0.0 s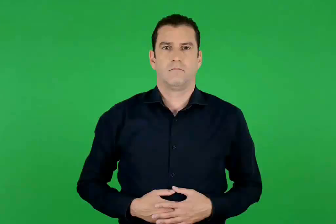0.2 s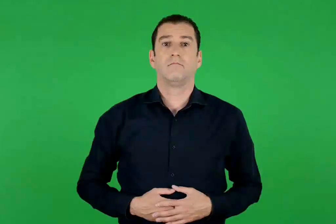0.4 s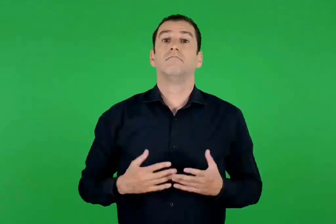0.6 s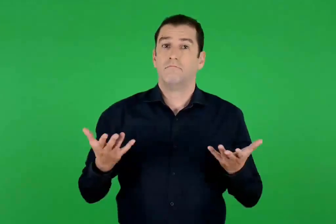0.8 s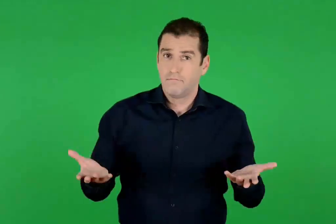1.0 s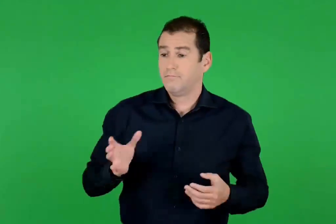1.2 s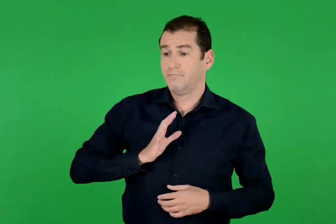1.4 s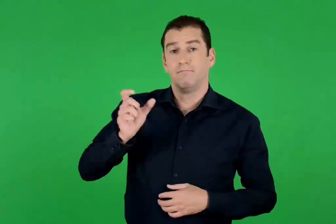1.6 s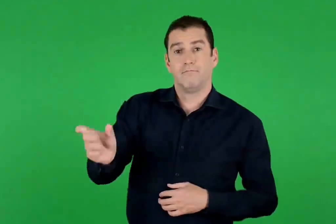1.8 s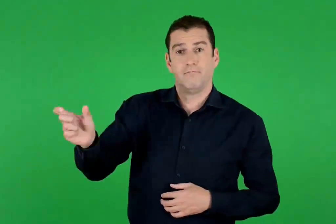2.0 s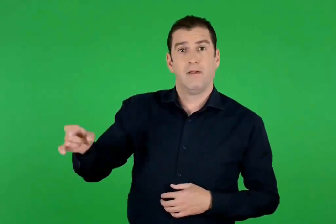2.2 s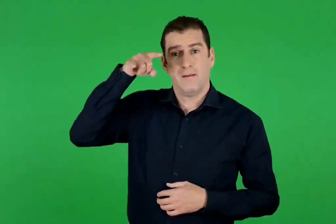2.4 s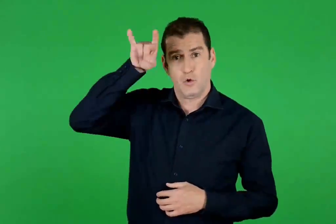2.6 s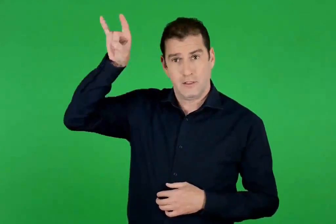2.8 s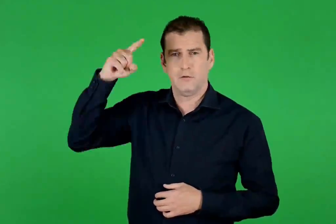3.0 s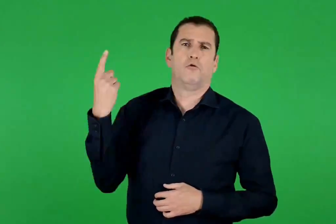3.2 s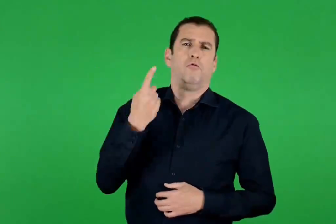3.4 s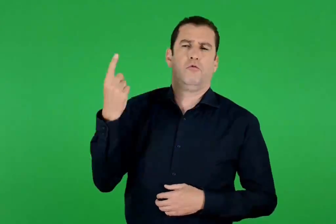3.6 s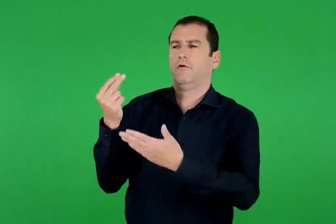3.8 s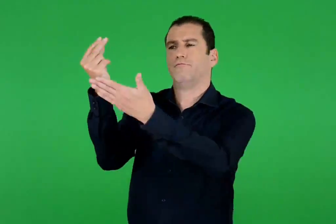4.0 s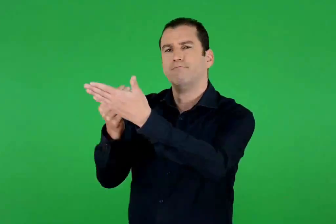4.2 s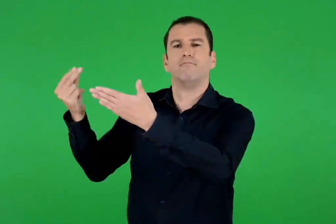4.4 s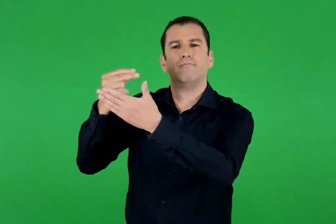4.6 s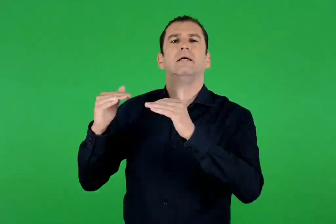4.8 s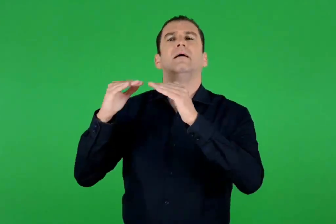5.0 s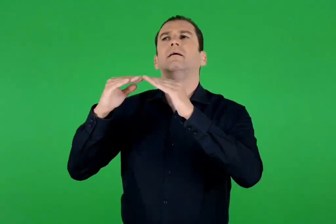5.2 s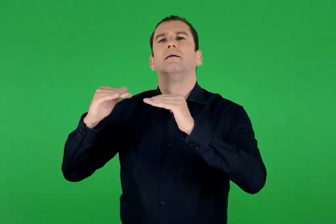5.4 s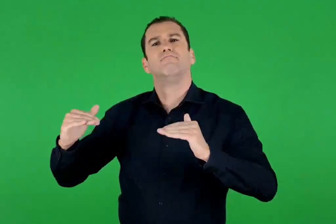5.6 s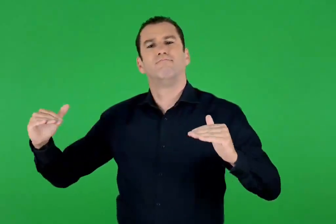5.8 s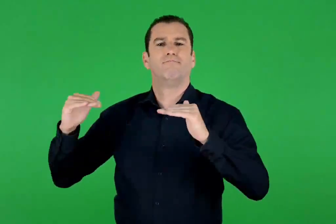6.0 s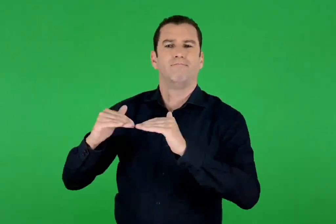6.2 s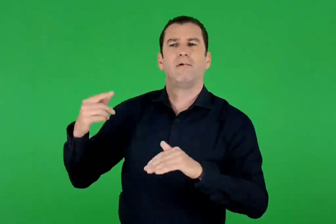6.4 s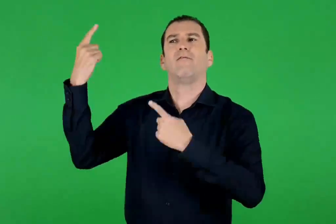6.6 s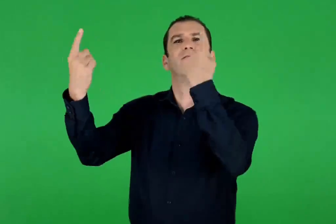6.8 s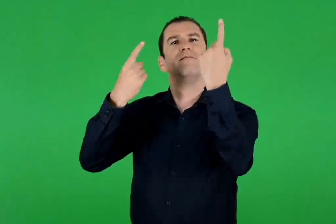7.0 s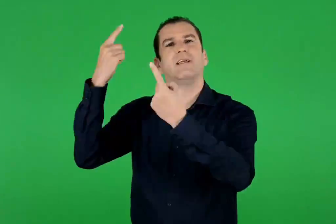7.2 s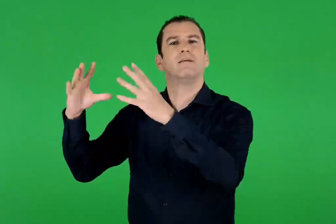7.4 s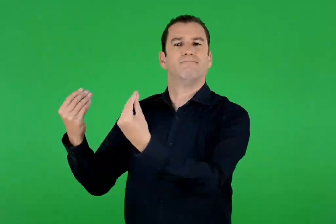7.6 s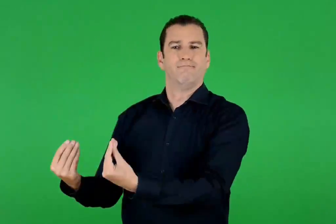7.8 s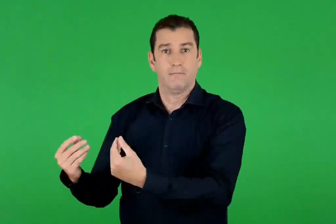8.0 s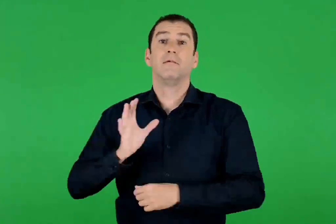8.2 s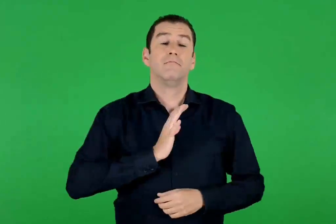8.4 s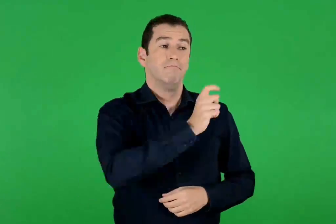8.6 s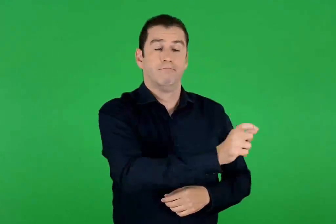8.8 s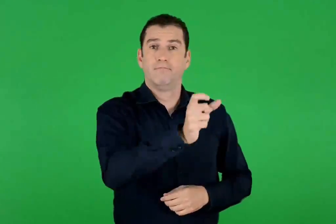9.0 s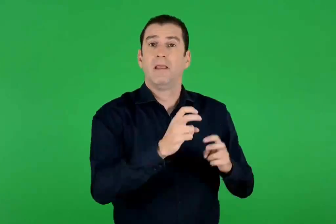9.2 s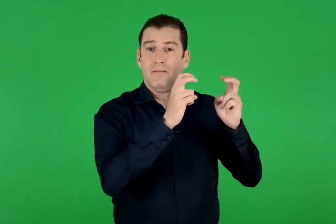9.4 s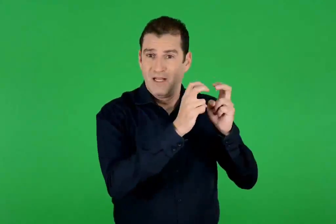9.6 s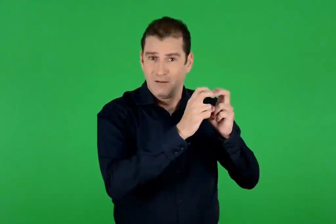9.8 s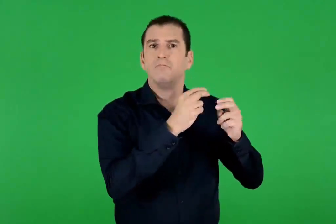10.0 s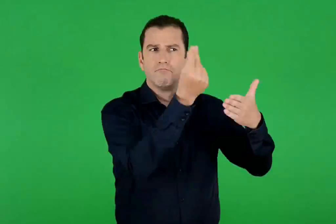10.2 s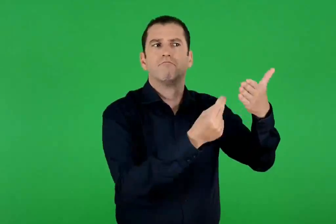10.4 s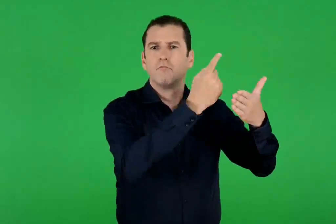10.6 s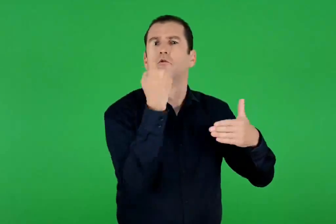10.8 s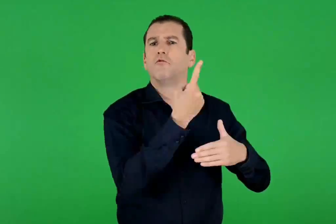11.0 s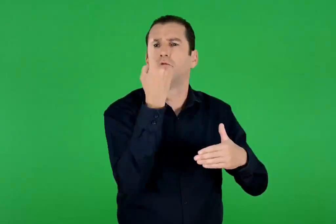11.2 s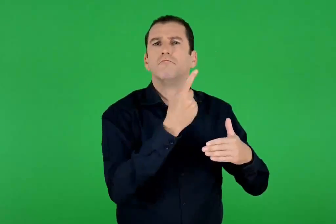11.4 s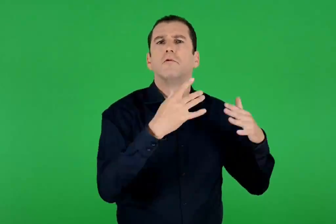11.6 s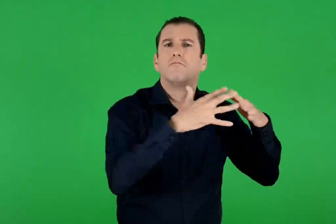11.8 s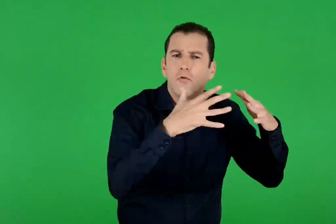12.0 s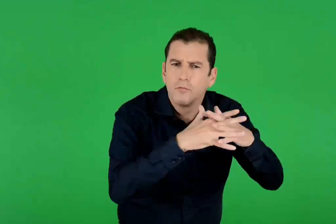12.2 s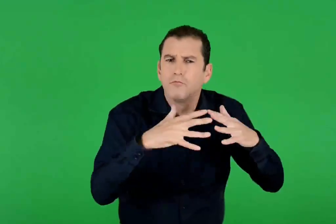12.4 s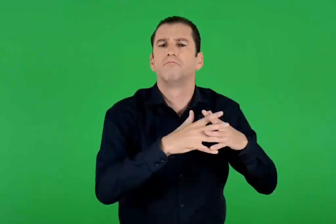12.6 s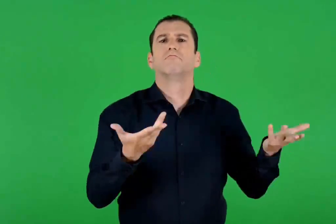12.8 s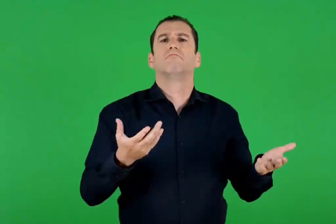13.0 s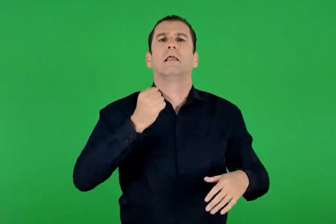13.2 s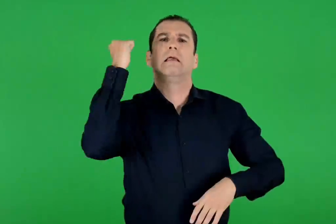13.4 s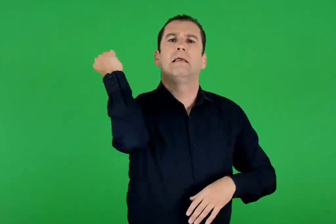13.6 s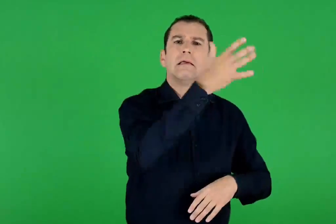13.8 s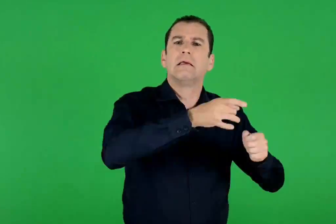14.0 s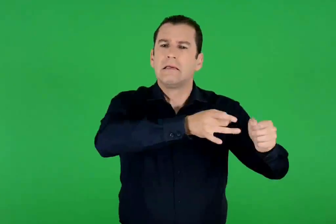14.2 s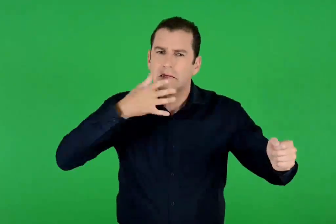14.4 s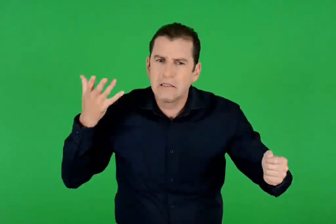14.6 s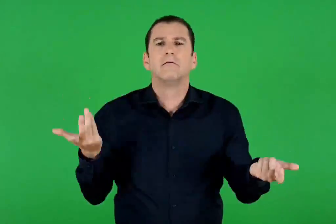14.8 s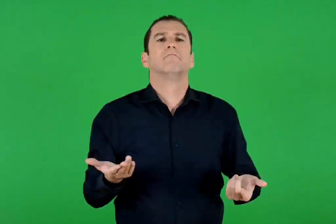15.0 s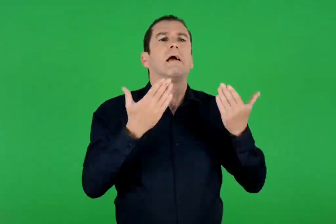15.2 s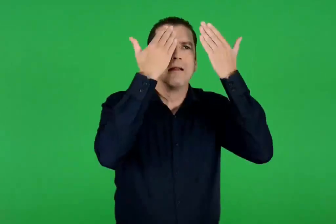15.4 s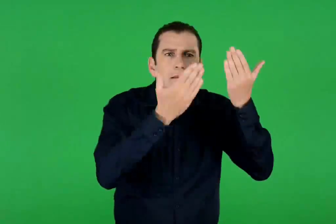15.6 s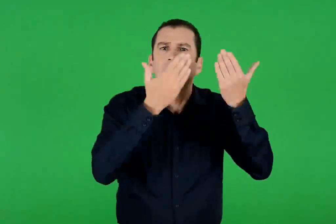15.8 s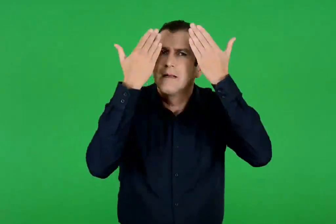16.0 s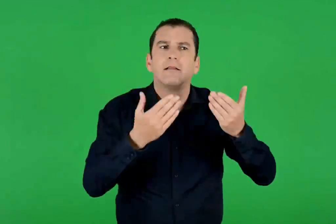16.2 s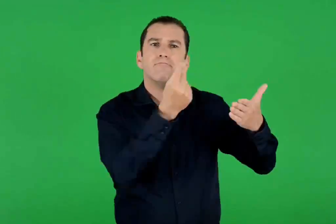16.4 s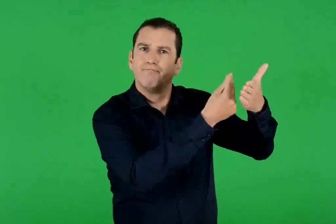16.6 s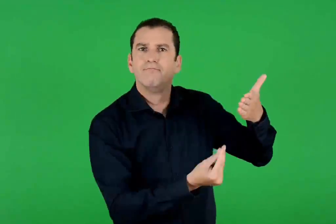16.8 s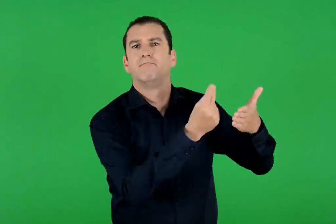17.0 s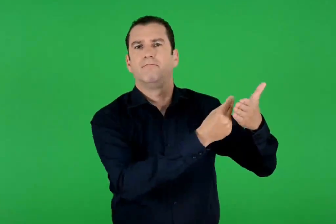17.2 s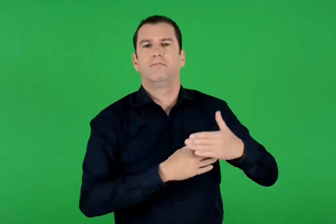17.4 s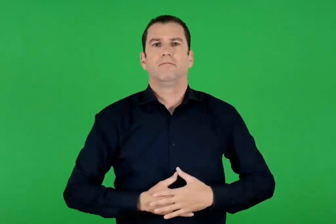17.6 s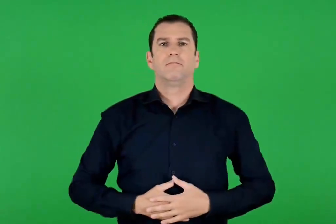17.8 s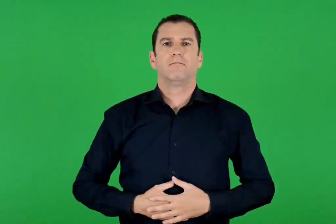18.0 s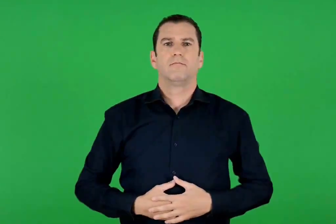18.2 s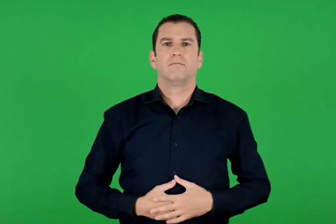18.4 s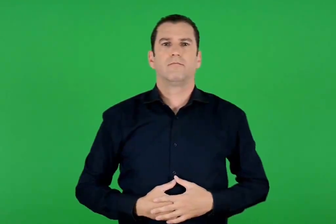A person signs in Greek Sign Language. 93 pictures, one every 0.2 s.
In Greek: ενώ όμως οι μινωίτες ζωγράφιζαν συνήθως ειρηνικές σκηνές από τη φύση , οι μυκηναίοι ζωγράφιζαν με πολύ μεγάλη τέχνη σκηνές πολεμικές , σκηνές από κυνήγι και από ιερές τελετές
